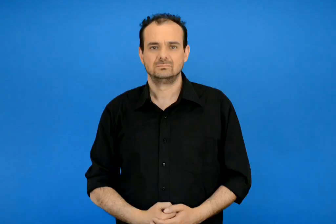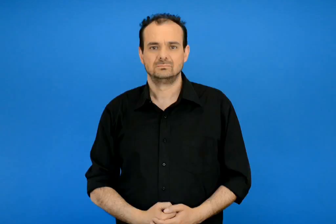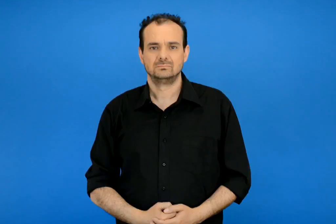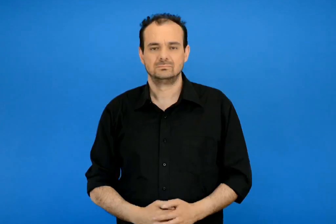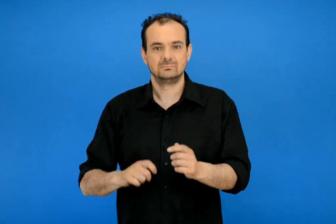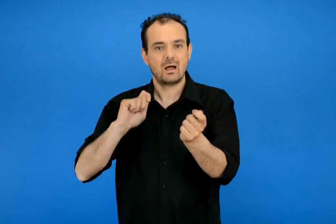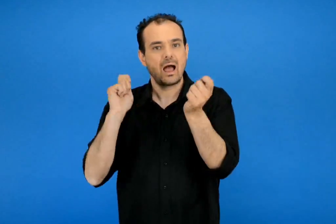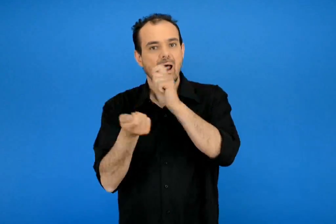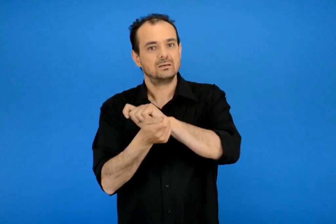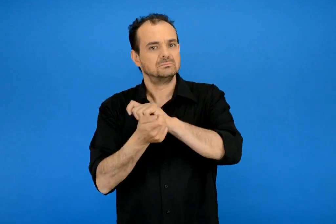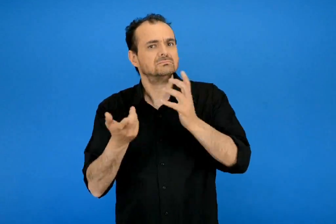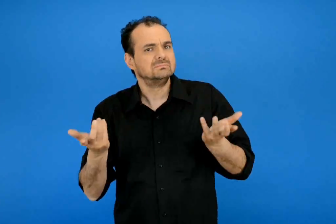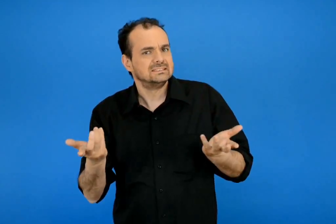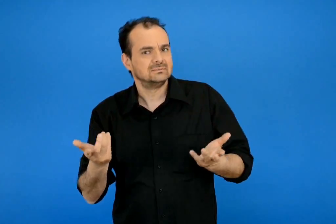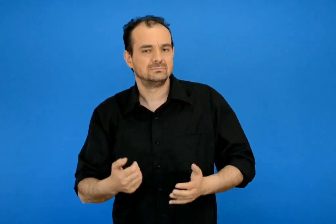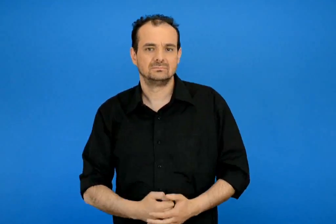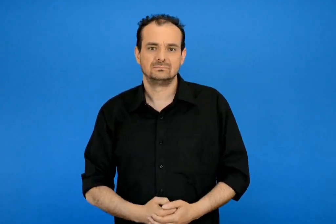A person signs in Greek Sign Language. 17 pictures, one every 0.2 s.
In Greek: τι έχει αλλάξει ;
